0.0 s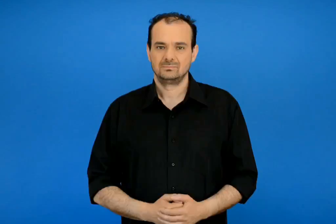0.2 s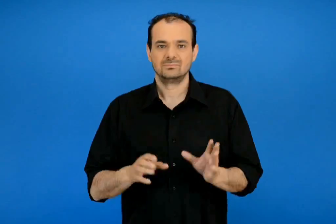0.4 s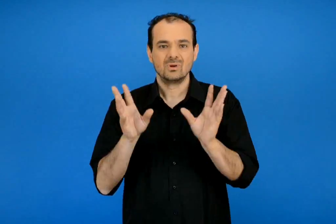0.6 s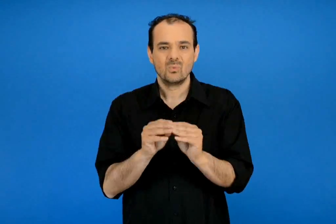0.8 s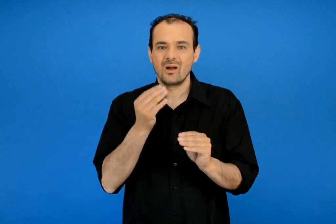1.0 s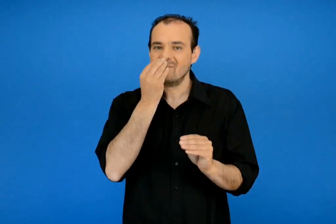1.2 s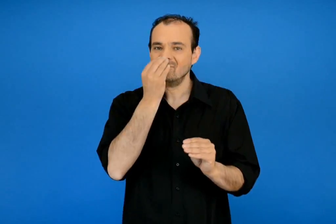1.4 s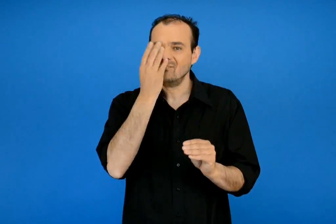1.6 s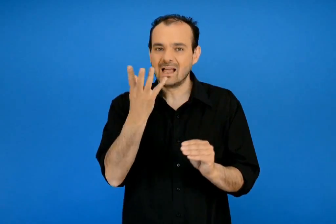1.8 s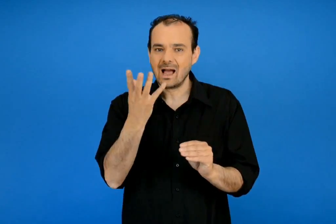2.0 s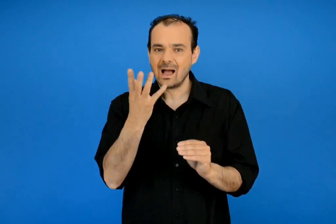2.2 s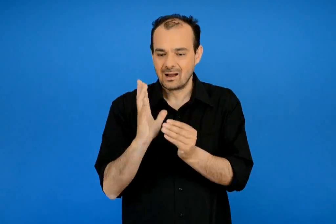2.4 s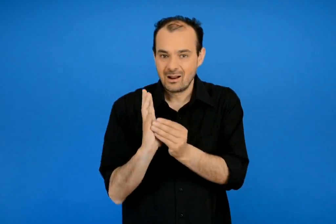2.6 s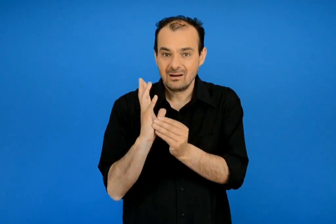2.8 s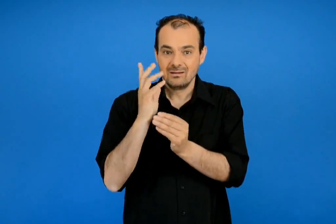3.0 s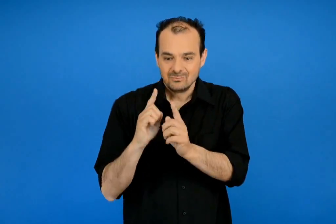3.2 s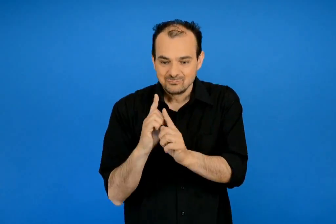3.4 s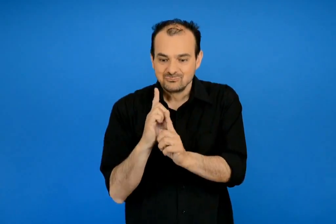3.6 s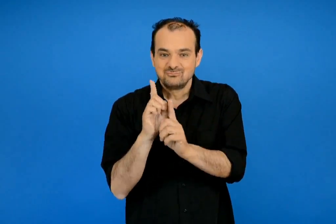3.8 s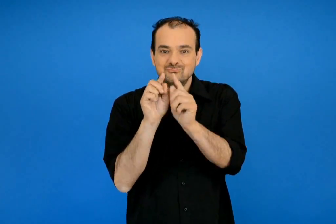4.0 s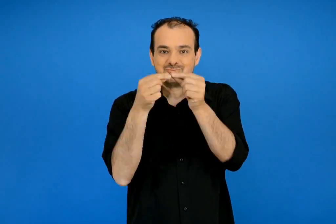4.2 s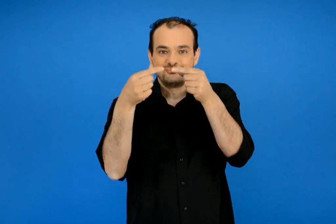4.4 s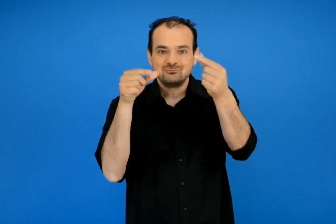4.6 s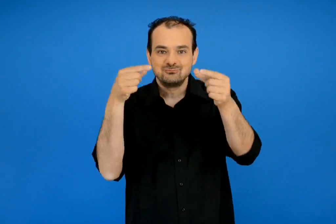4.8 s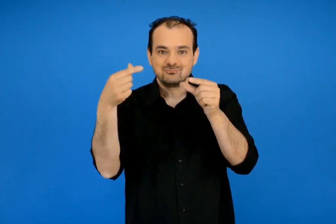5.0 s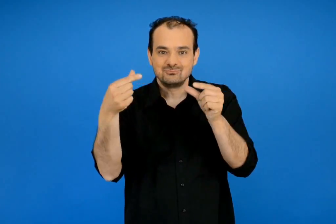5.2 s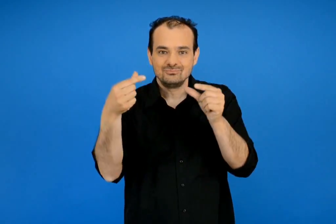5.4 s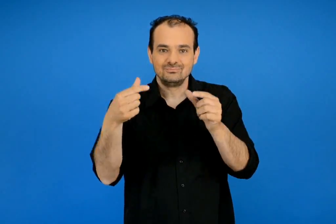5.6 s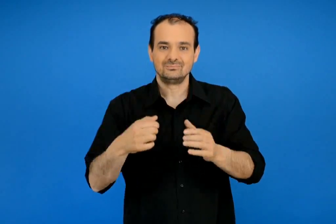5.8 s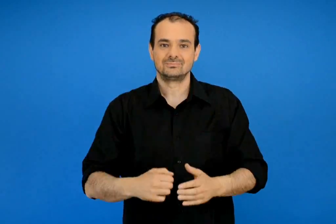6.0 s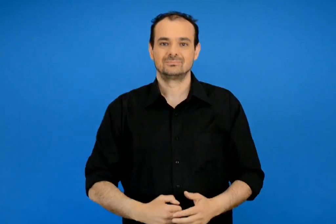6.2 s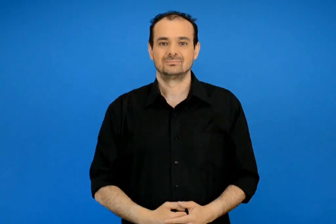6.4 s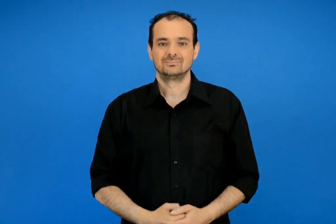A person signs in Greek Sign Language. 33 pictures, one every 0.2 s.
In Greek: πως αναπτύσσονται τα φυτά
